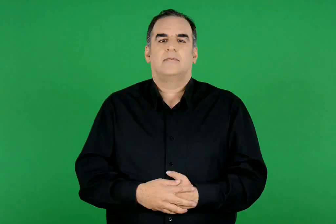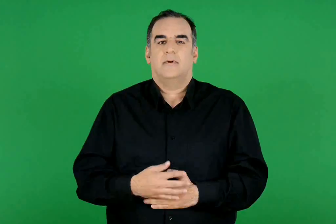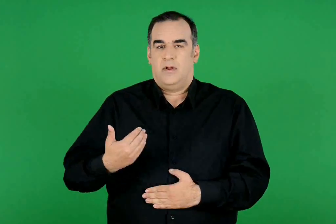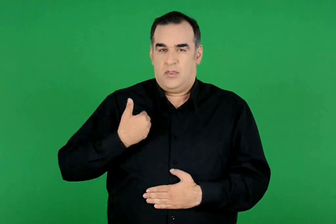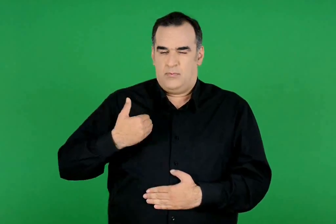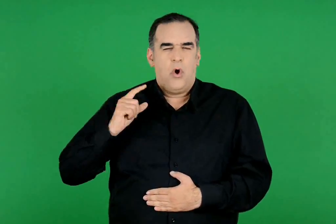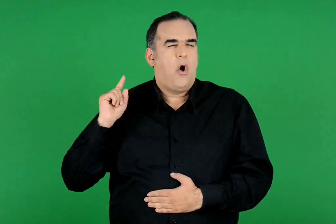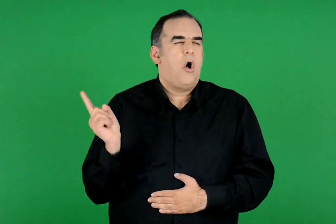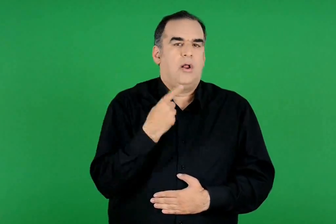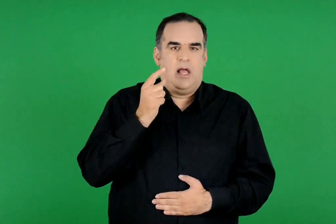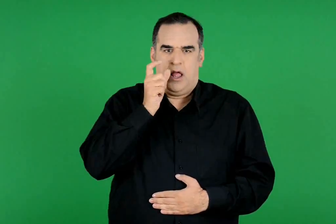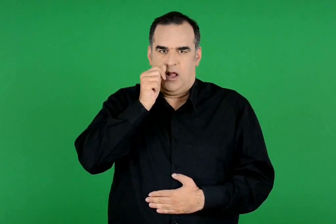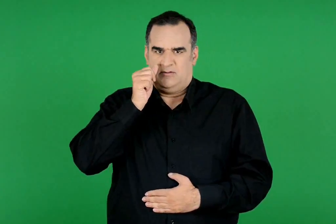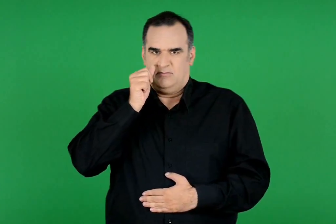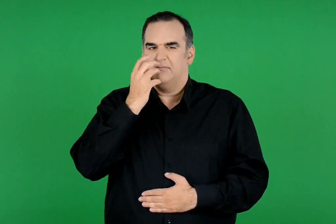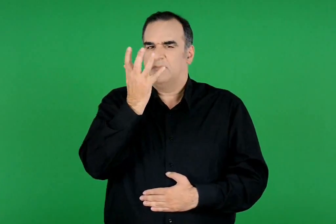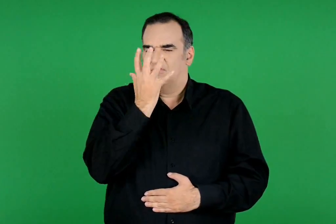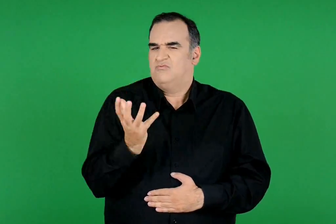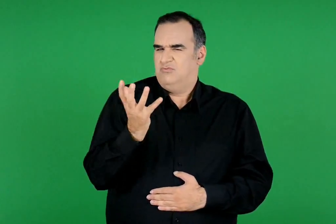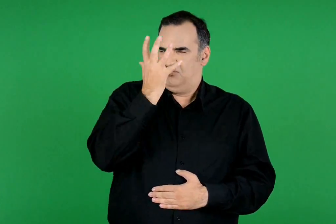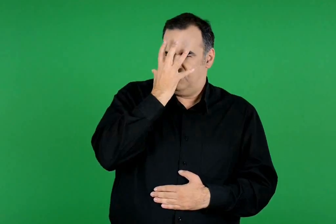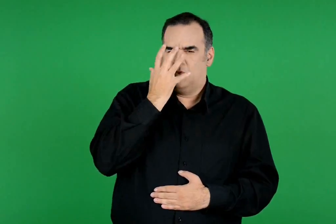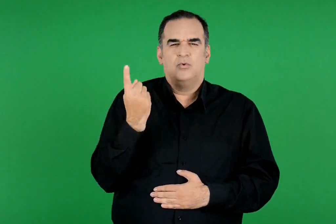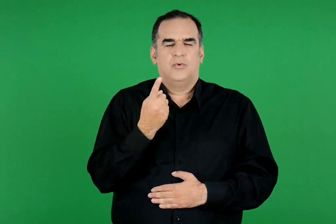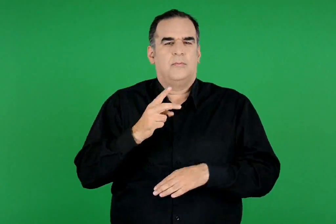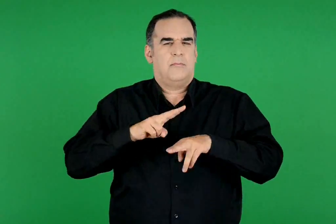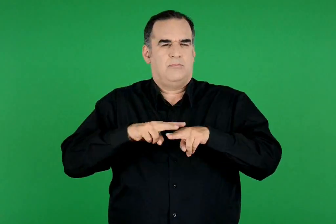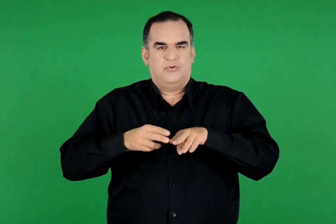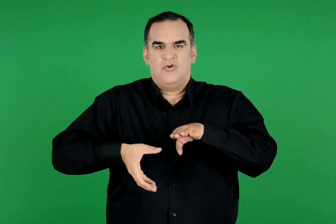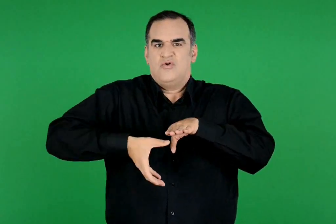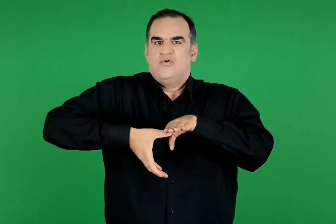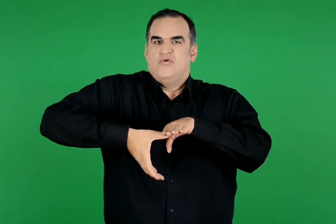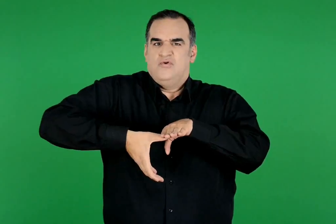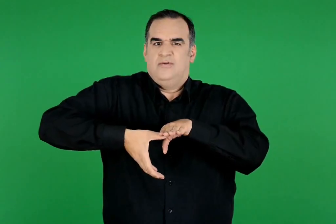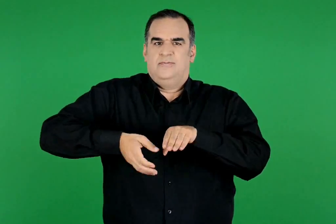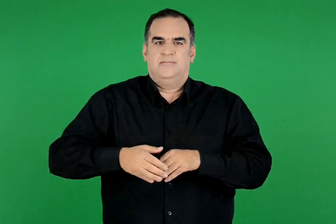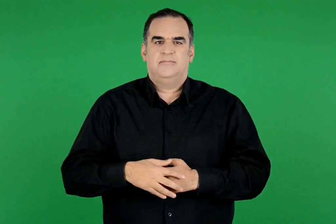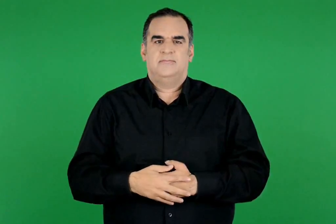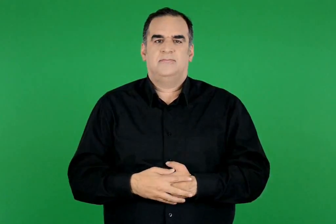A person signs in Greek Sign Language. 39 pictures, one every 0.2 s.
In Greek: οι ηθοποιοί που ήταν όλοι άντρες , φορούσαν μάσκες και πολύ ψηλά παπούτσια
